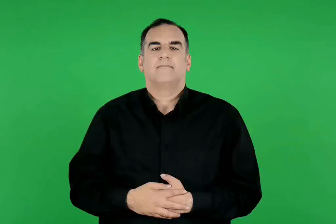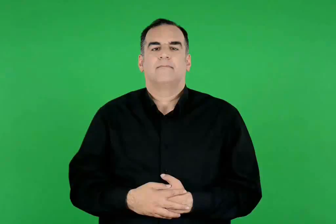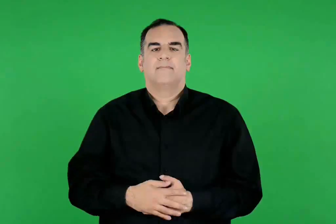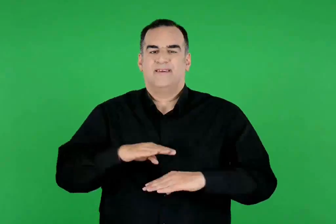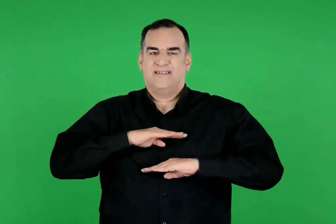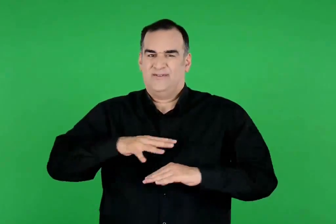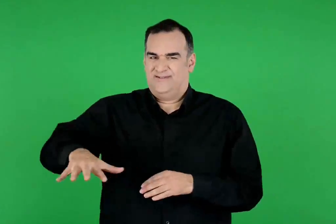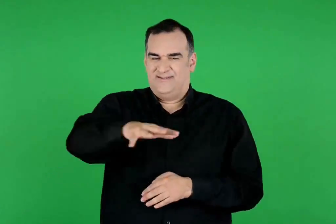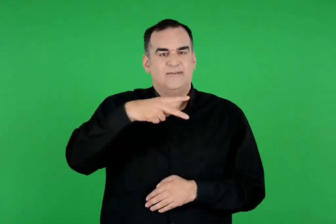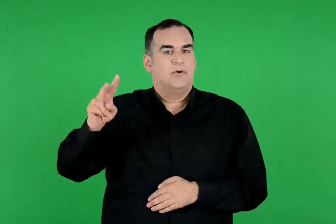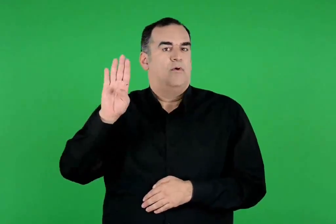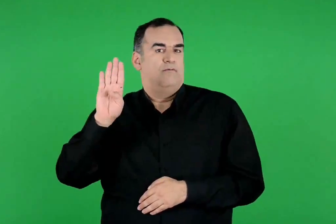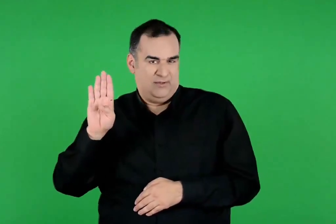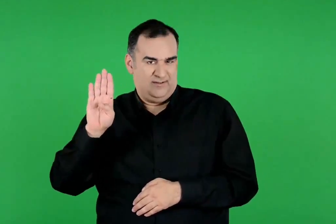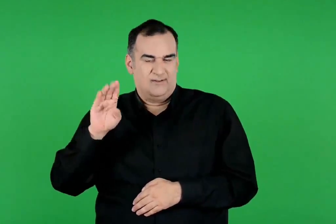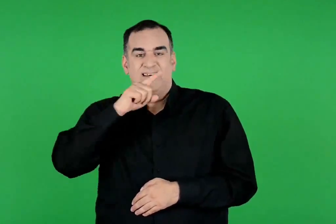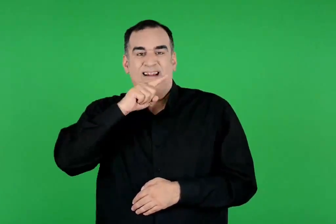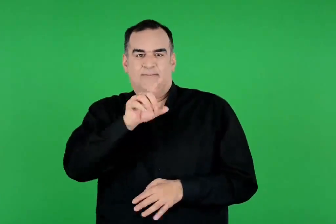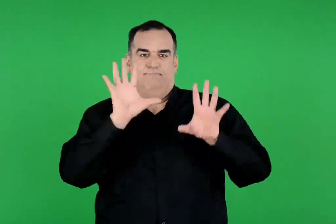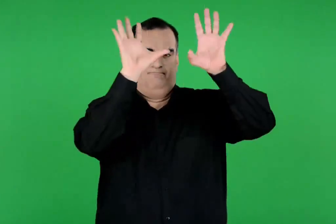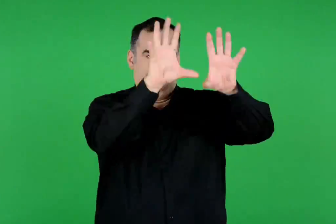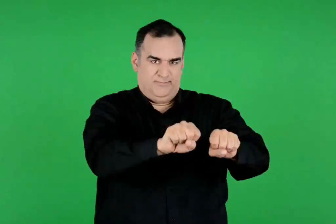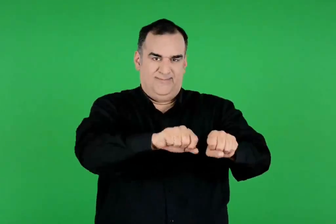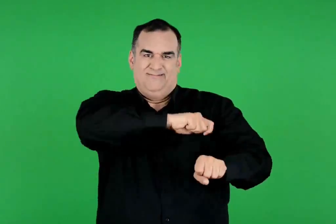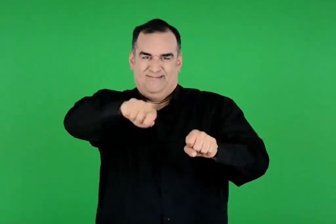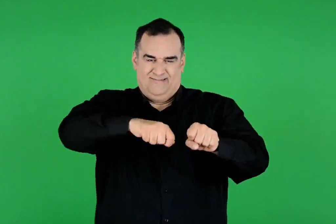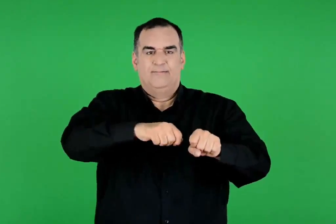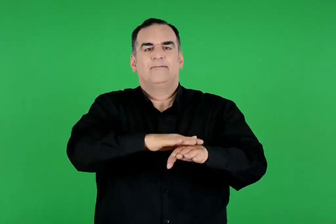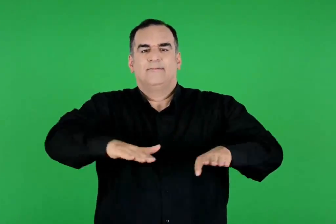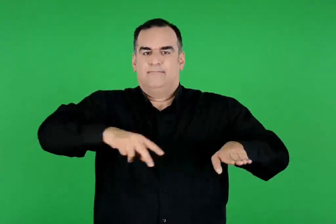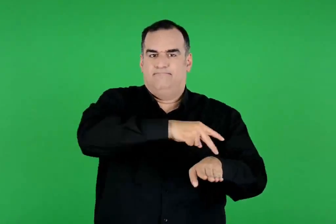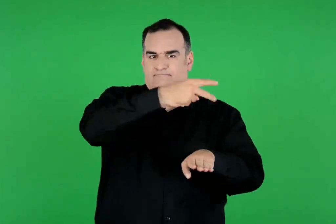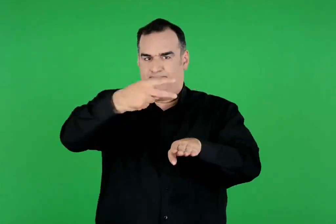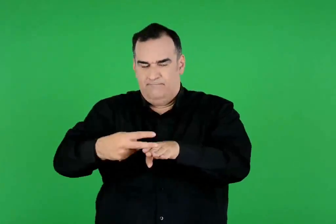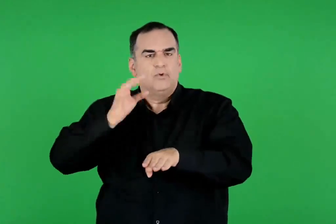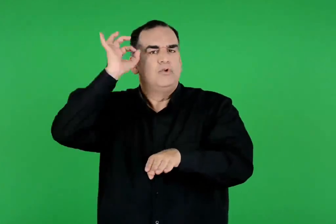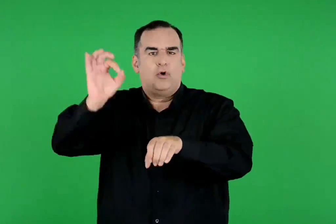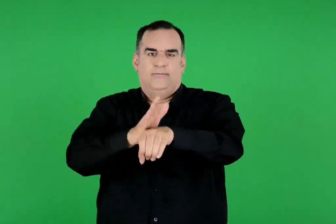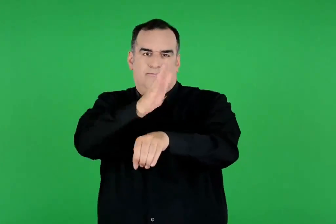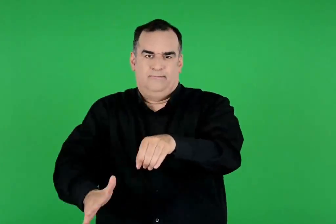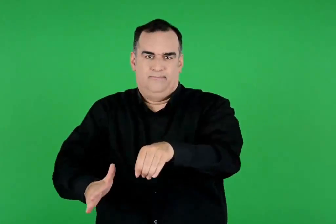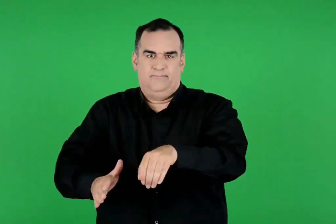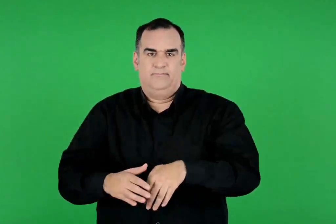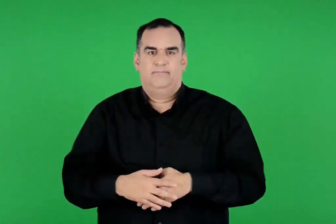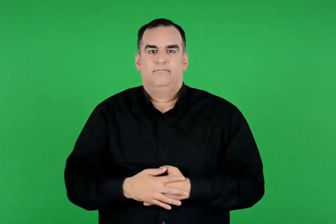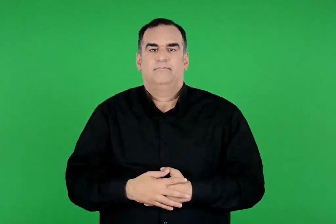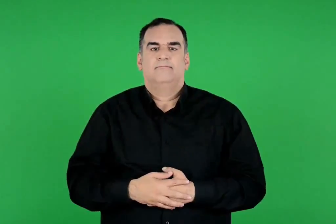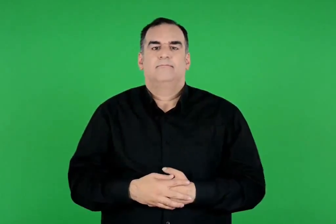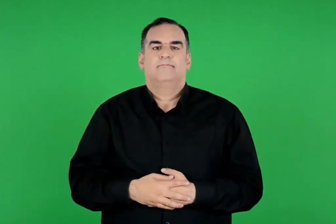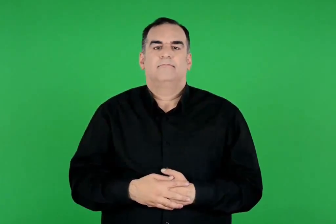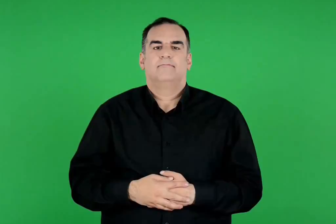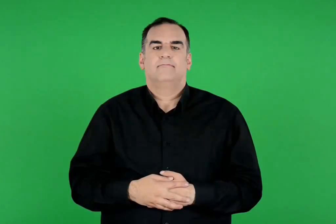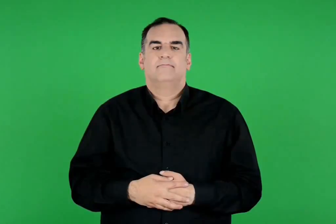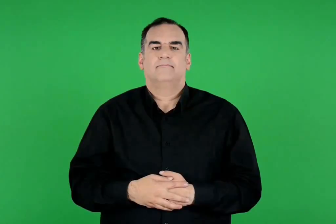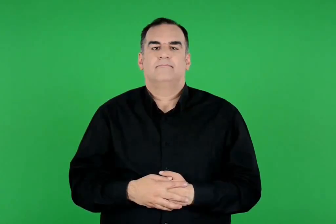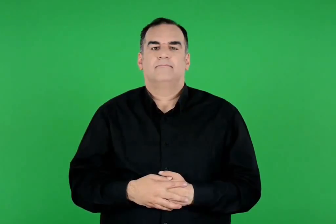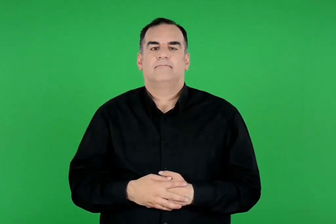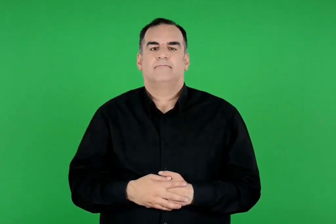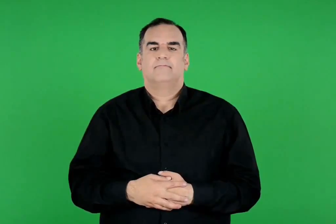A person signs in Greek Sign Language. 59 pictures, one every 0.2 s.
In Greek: οι στρατιώτες του βούσιρη έπιασαν και τον ηρακλή , όταν έφτασε εκεί , τον έδεσαν και τον πήγαν στον βωμό για να τον θυσιάσουν
